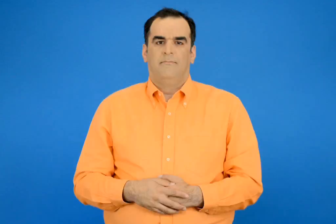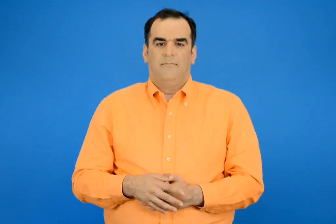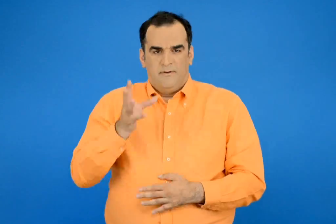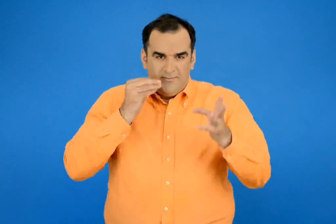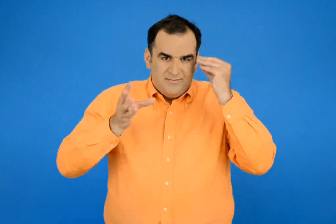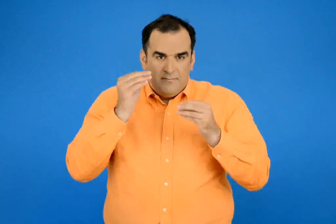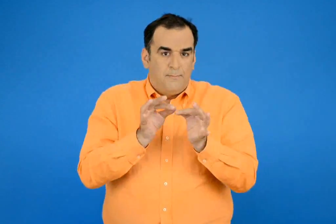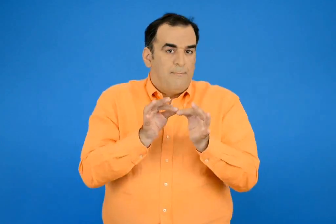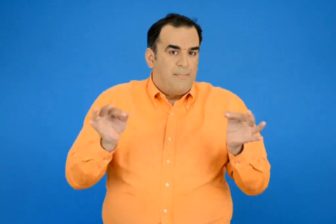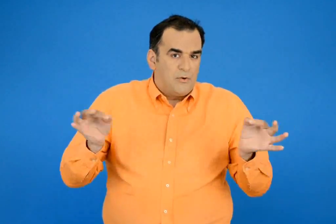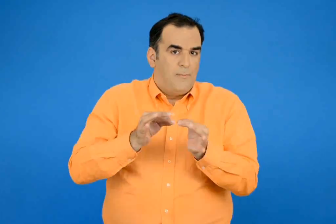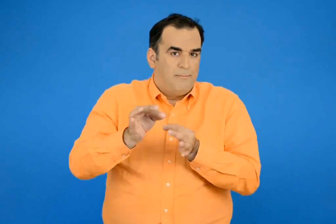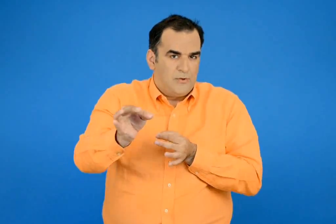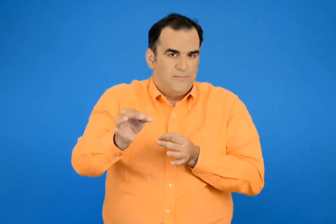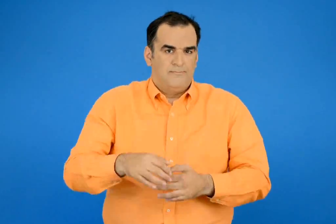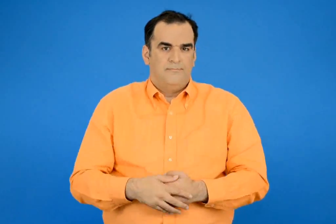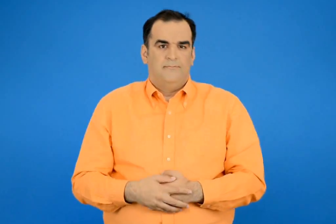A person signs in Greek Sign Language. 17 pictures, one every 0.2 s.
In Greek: γνωρίζω το μέτρο
